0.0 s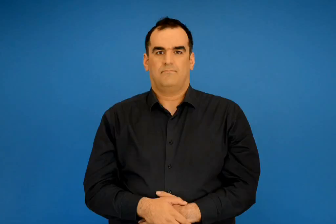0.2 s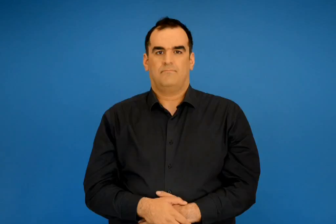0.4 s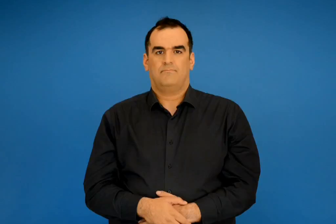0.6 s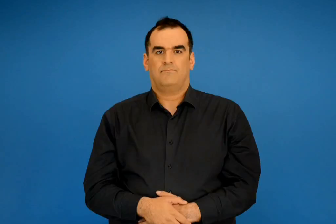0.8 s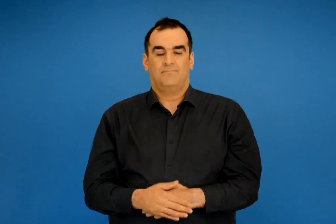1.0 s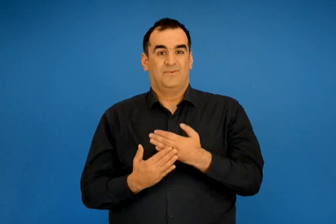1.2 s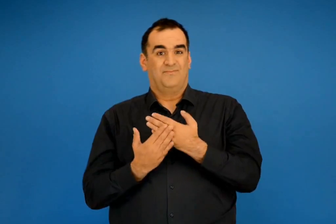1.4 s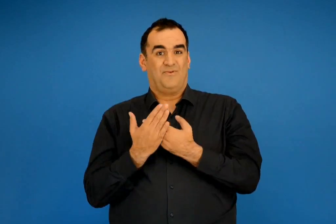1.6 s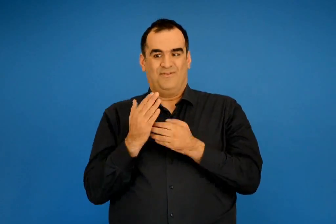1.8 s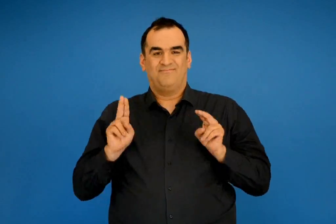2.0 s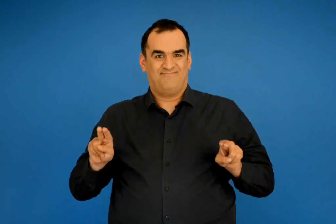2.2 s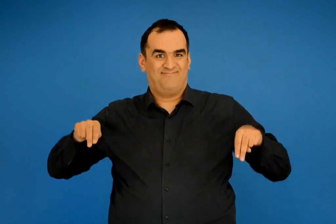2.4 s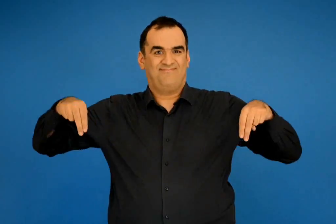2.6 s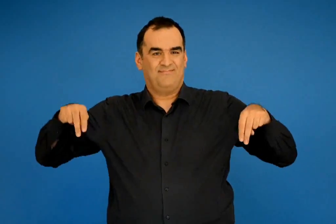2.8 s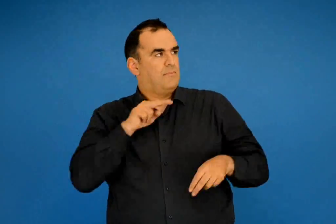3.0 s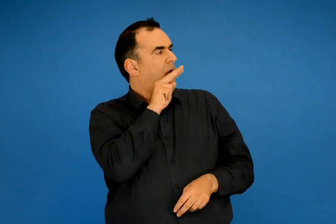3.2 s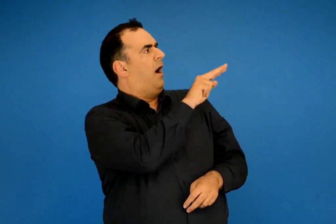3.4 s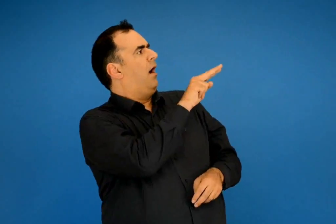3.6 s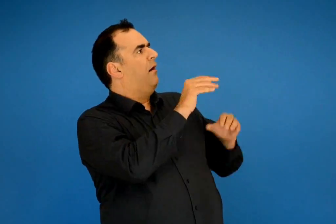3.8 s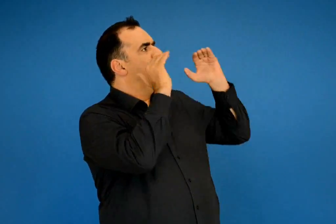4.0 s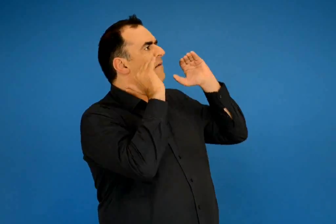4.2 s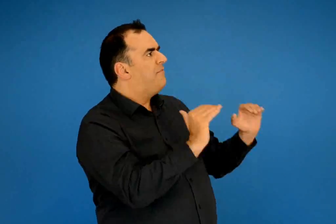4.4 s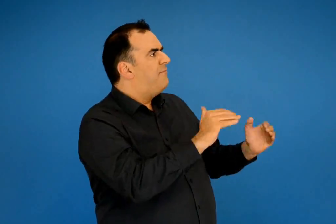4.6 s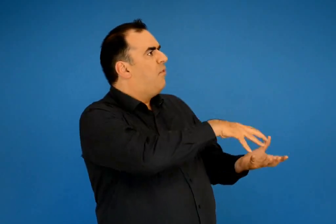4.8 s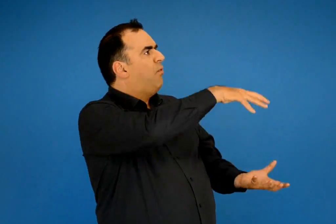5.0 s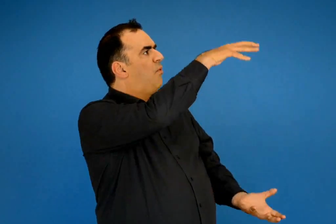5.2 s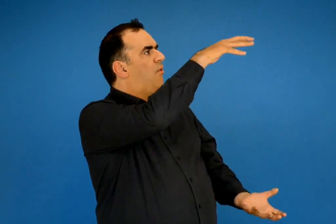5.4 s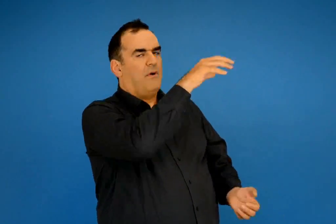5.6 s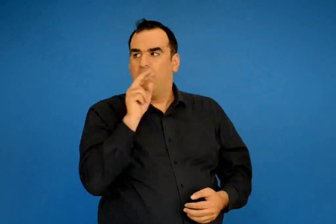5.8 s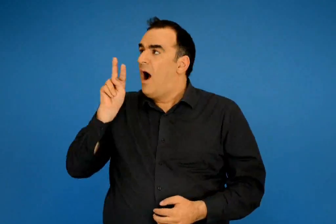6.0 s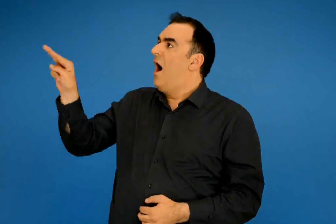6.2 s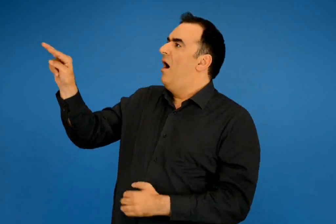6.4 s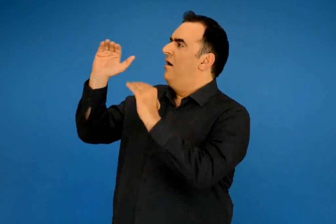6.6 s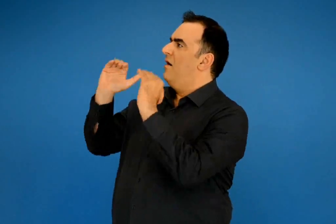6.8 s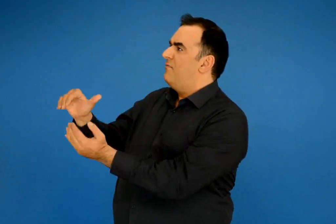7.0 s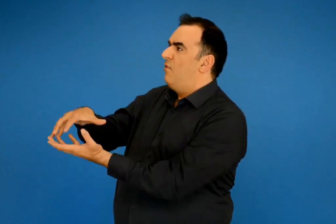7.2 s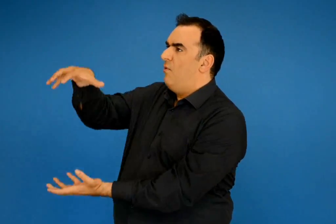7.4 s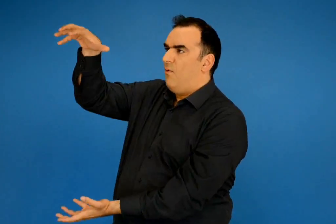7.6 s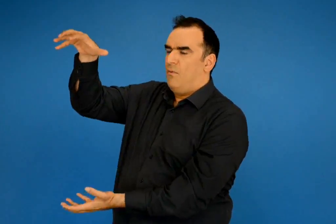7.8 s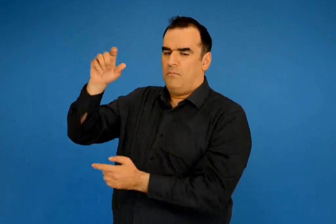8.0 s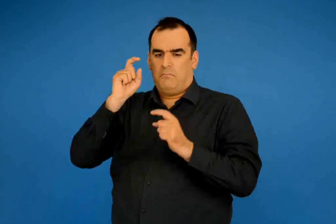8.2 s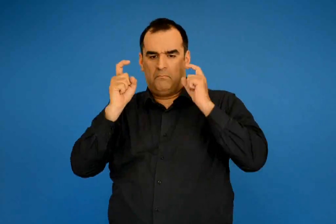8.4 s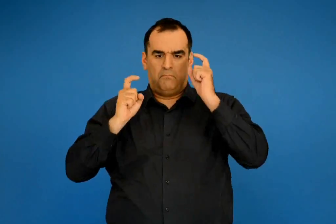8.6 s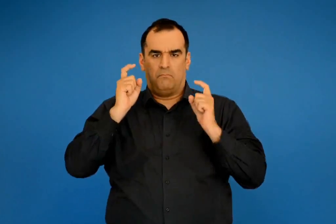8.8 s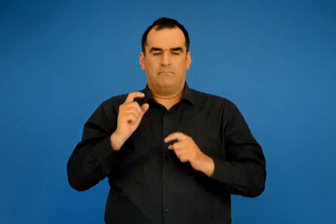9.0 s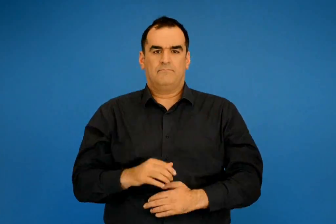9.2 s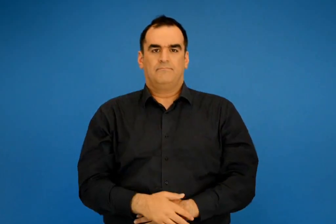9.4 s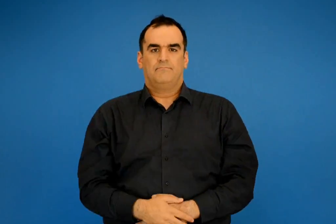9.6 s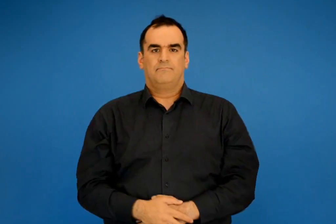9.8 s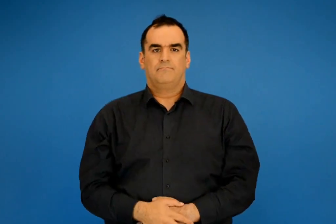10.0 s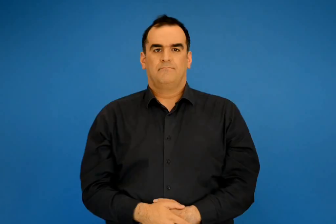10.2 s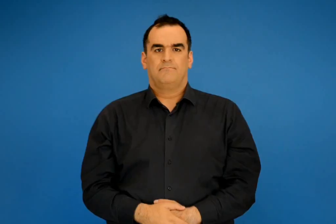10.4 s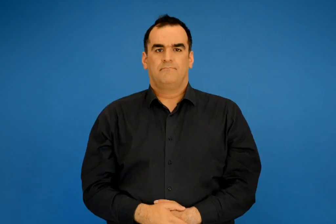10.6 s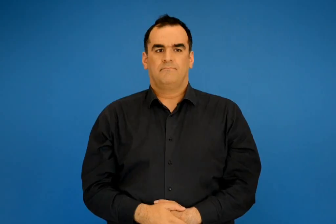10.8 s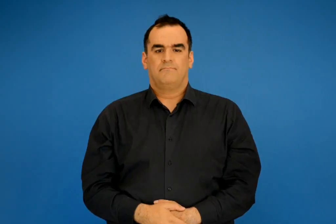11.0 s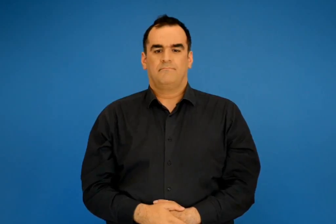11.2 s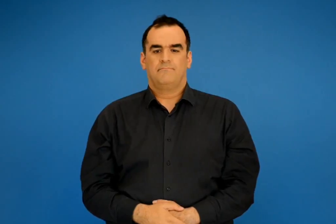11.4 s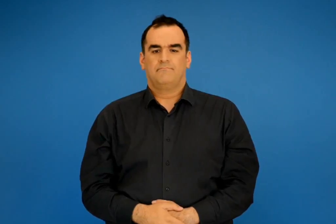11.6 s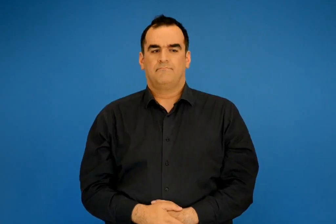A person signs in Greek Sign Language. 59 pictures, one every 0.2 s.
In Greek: το επόμενο πρωί ο καθένας από τους αδερφούς έμεινε έκπληκτος επειδή βρήκε στον αχυρώνα του την ίδια ποσότητα σιταριού με την προηγούμενη
